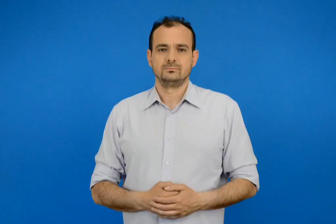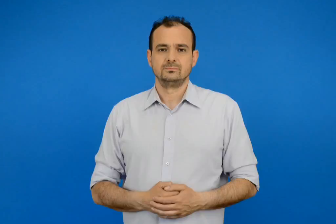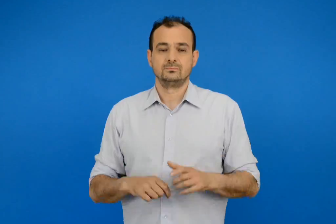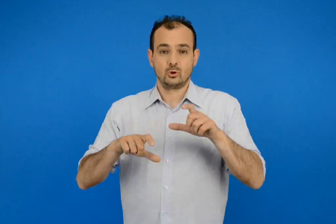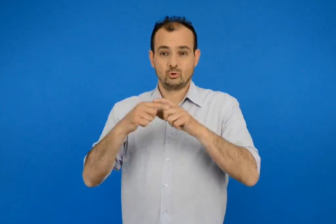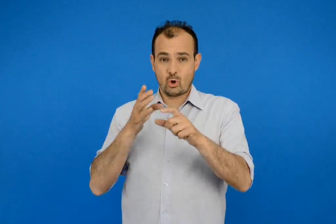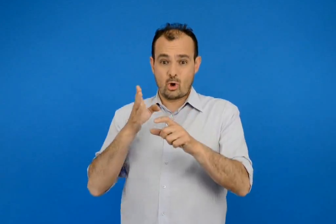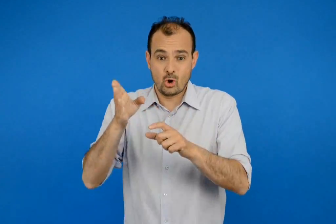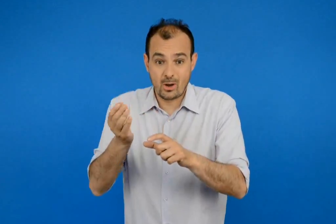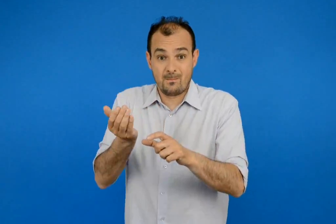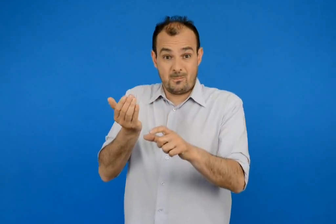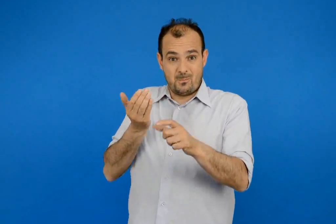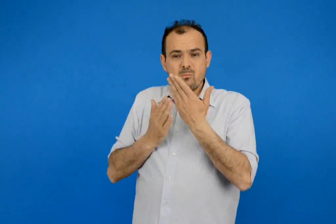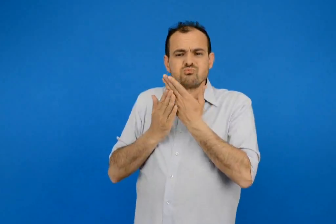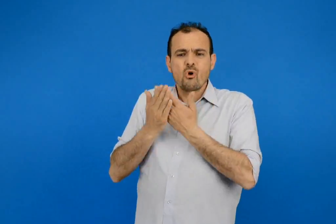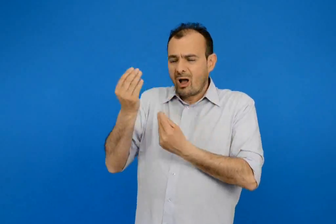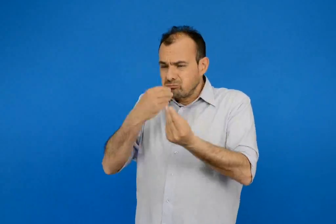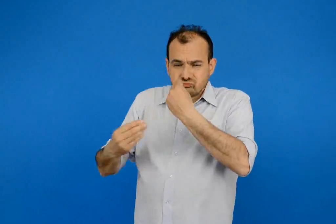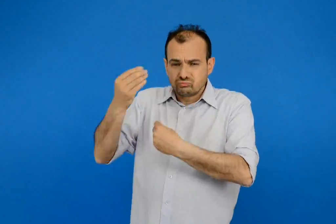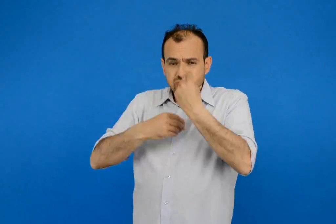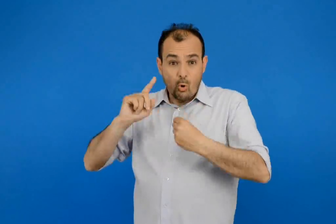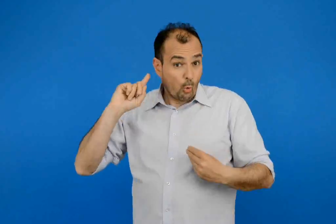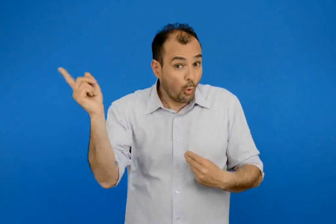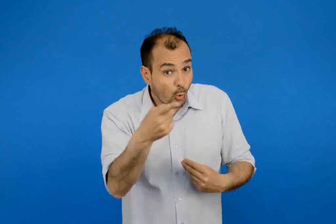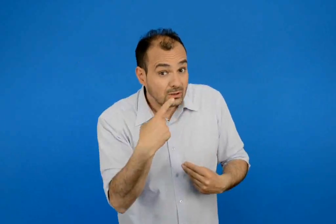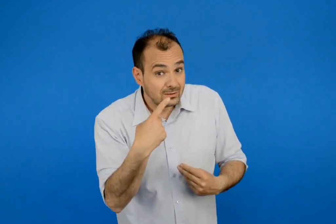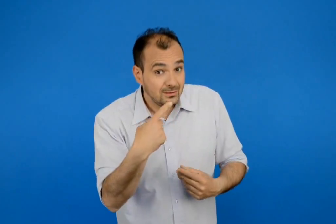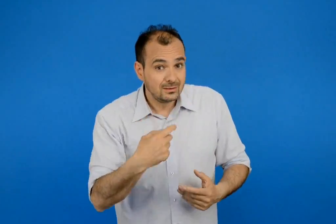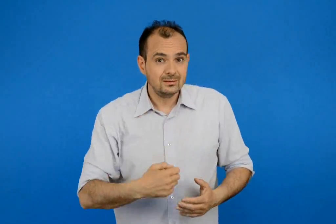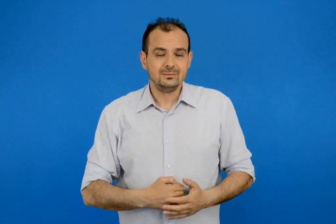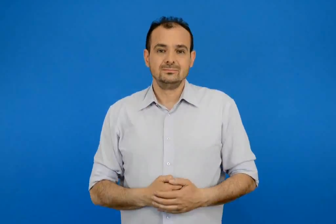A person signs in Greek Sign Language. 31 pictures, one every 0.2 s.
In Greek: τρωτέ όλοι πρωινό προτού ξεκινήσετε για το σχολείο ;
